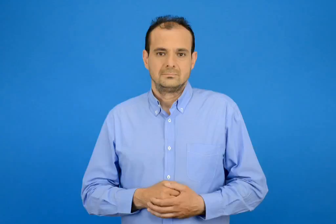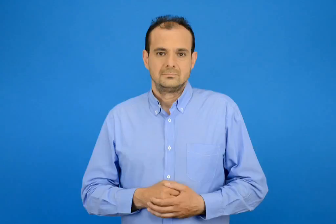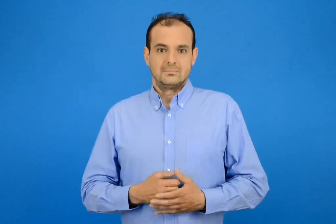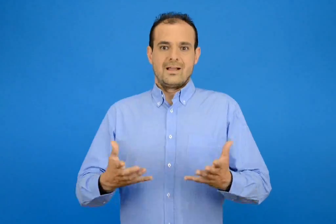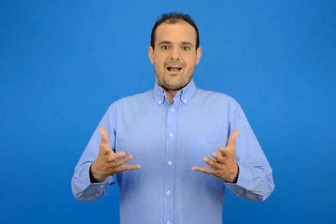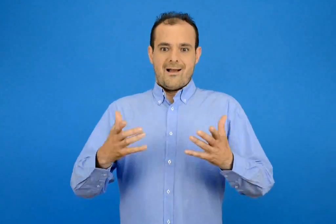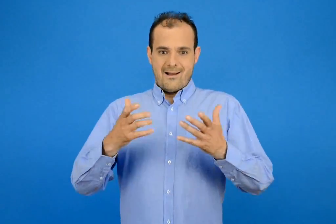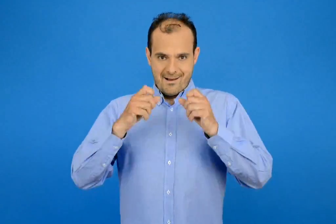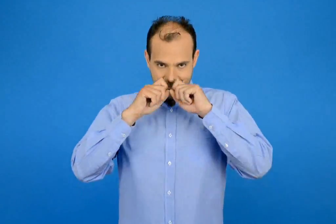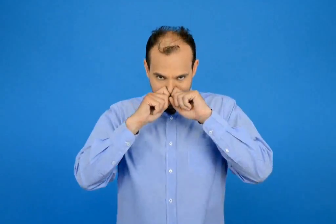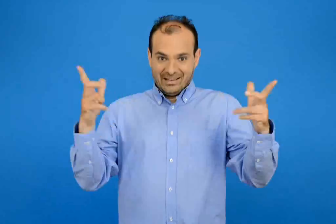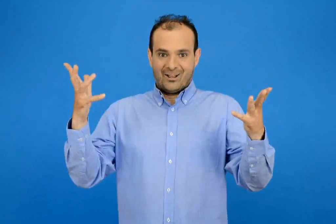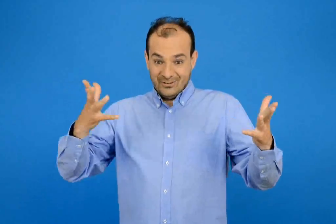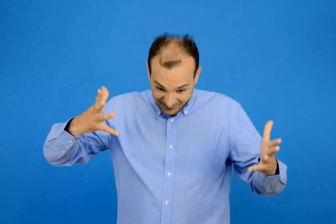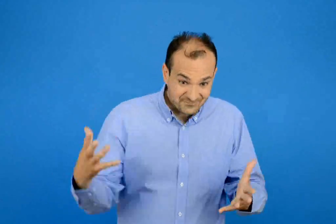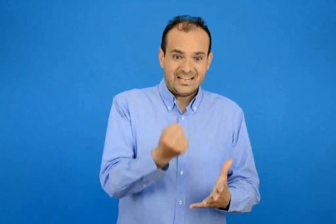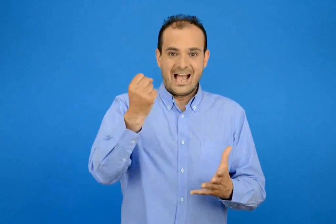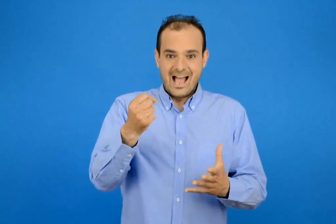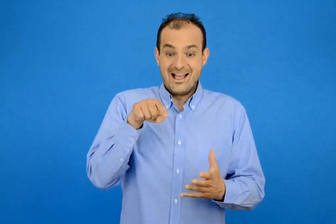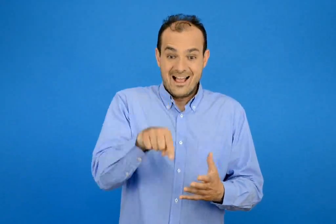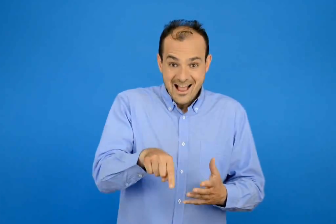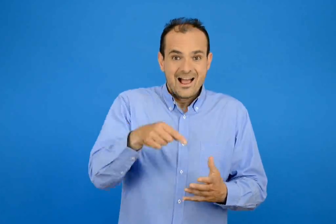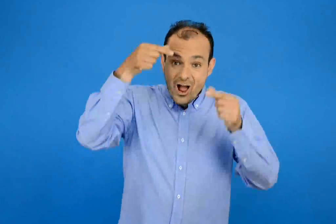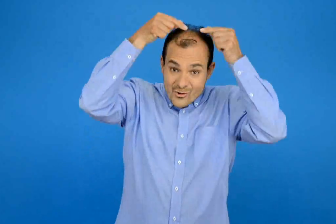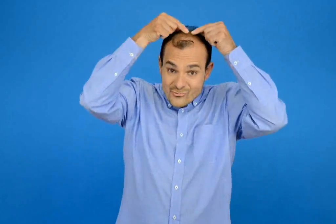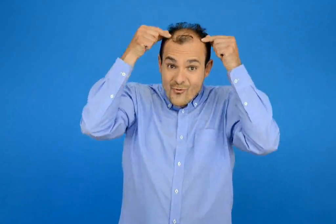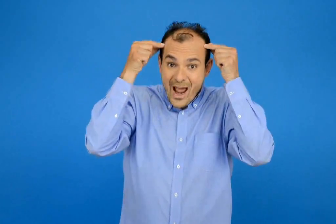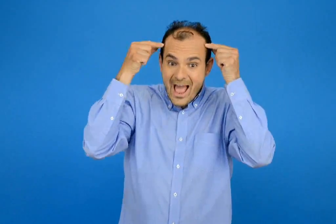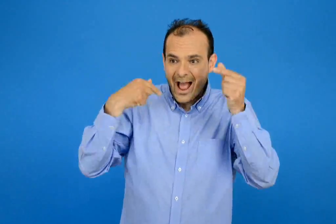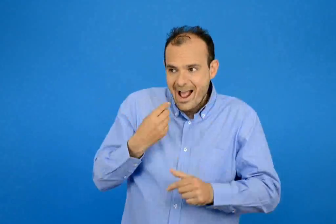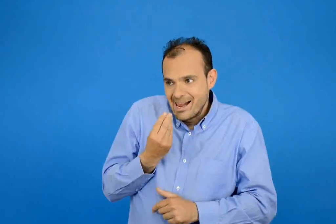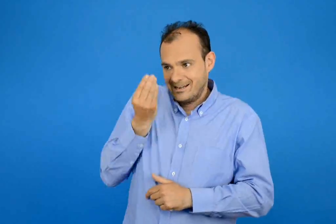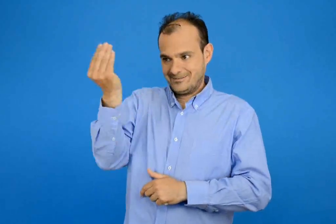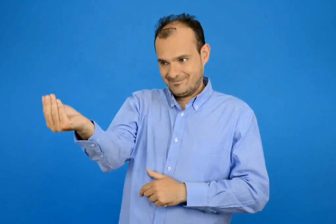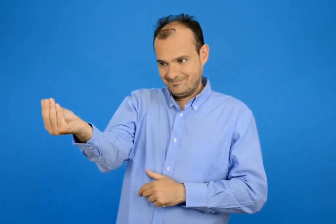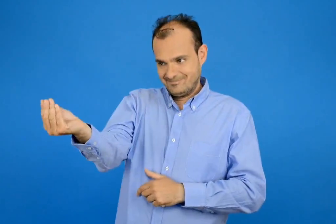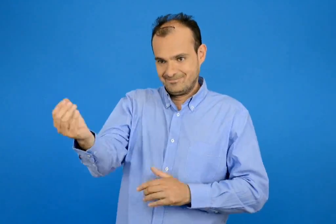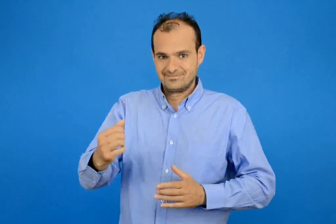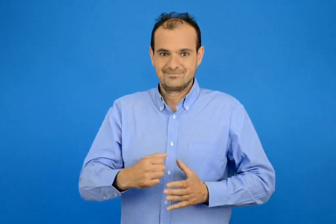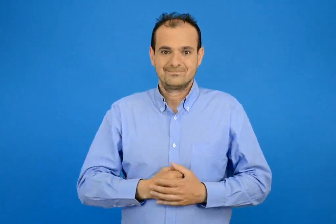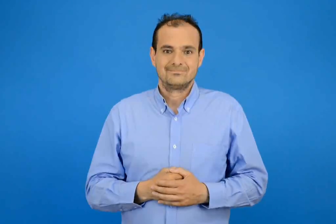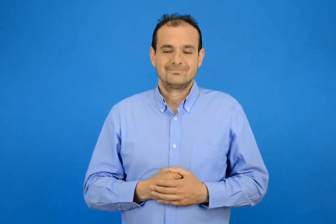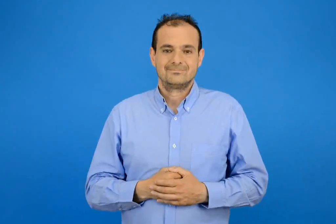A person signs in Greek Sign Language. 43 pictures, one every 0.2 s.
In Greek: επιτέλους το βρήκα το έδωσα στην ιωάννα
